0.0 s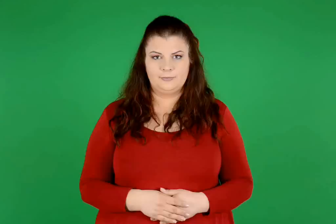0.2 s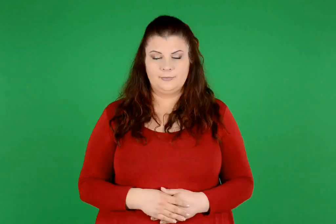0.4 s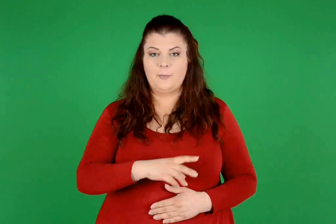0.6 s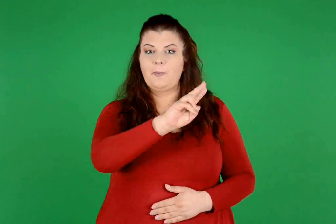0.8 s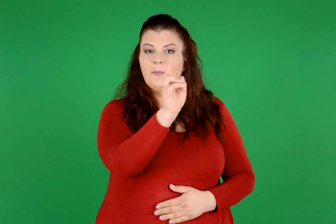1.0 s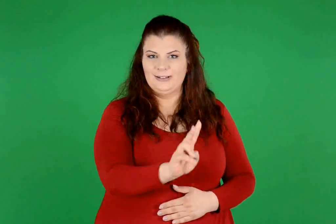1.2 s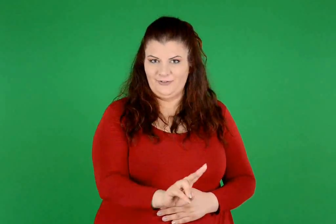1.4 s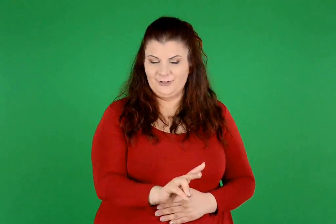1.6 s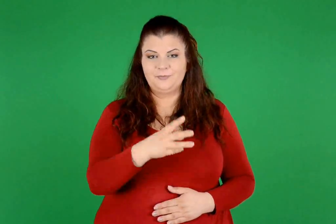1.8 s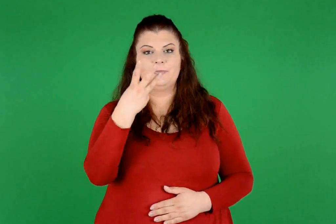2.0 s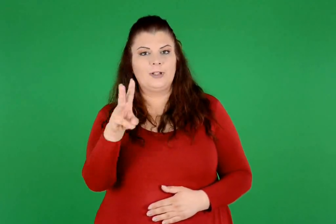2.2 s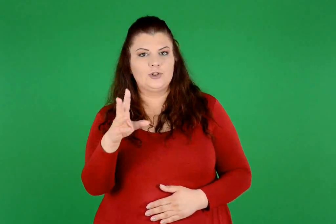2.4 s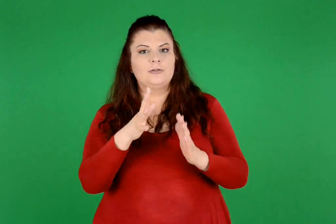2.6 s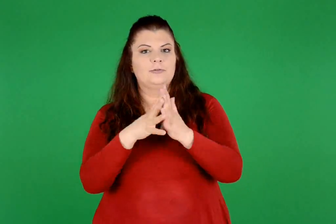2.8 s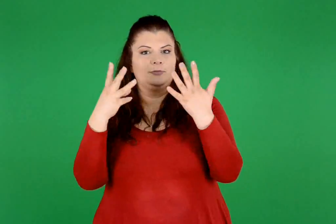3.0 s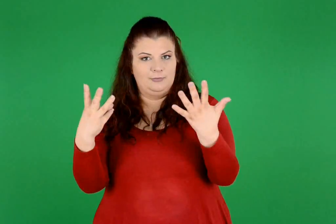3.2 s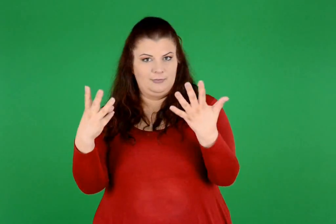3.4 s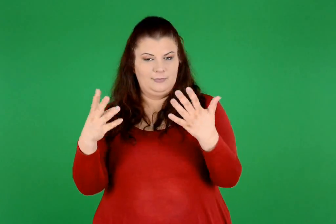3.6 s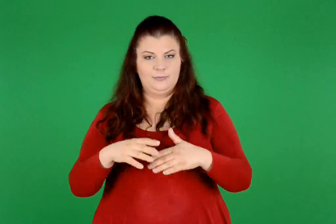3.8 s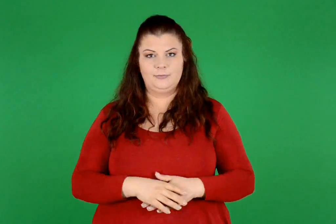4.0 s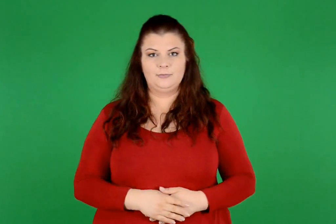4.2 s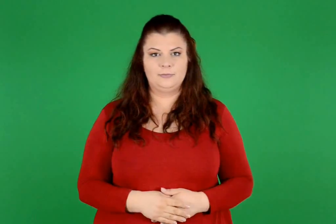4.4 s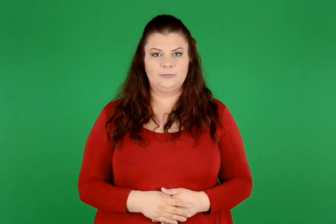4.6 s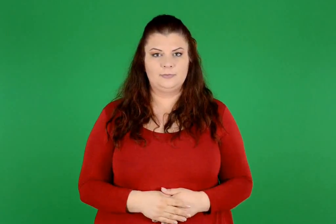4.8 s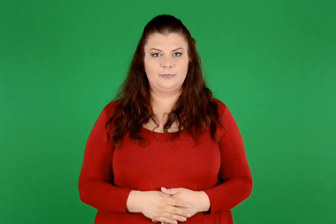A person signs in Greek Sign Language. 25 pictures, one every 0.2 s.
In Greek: παρασκευή 318
